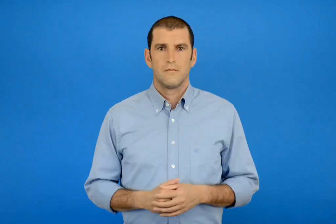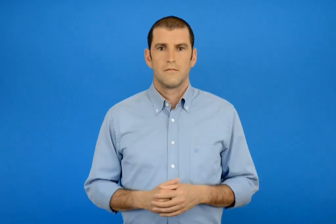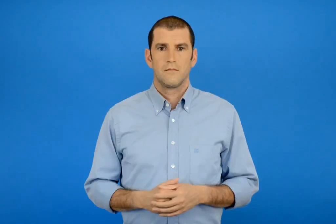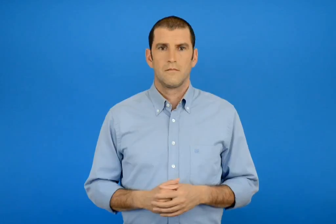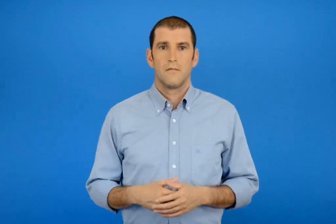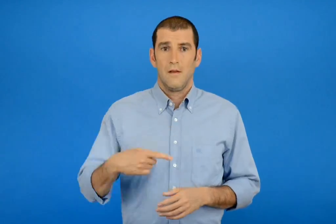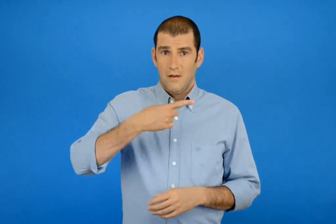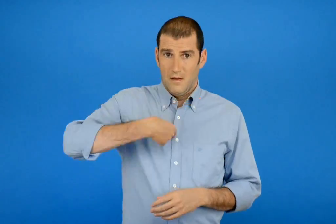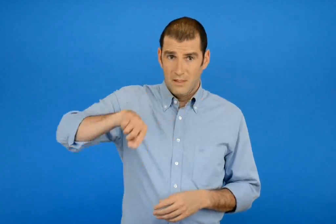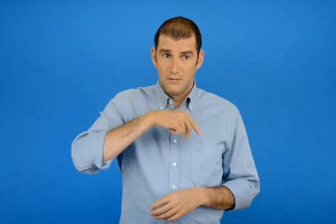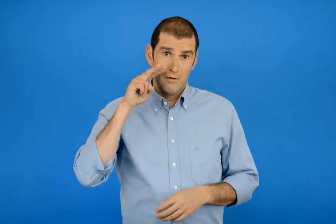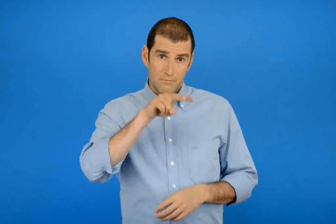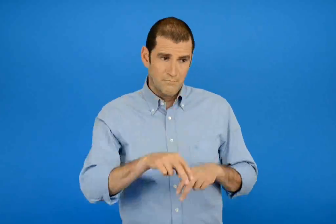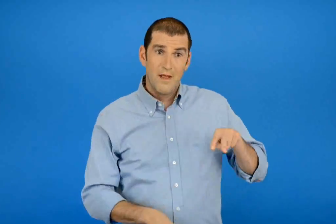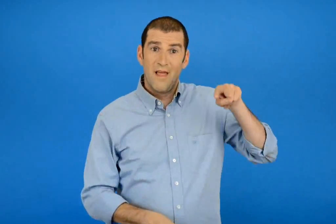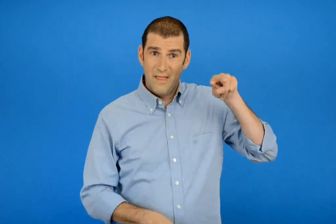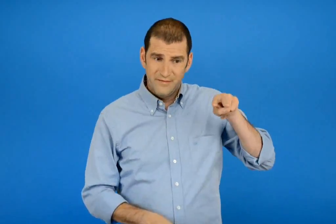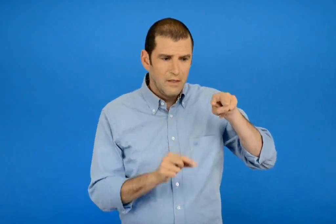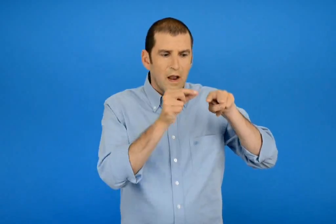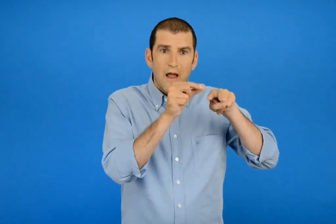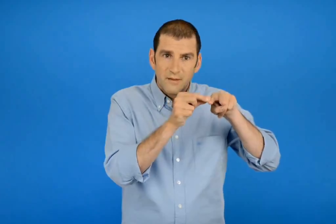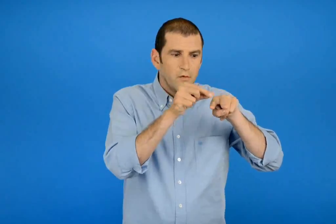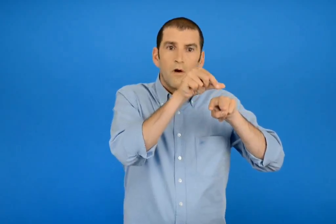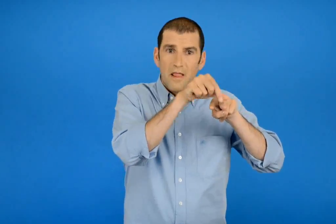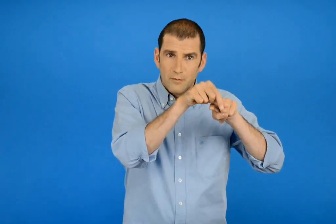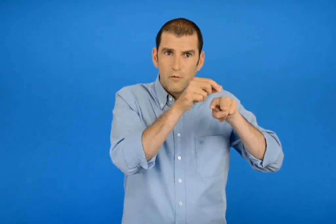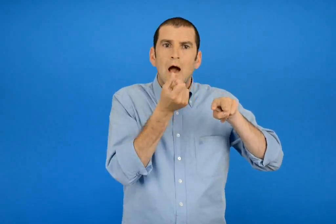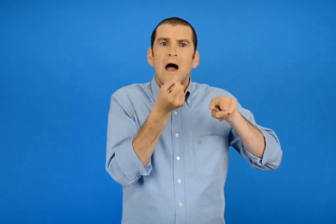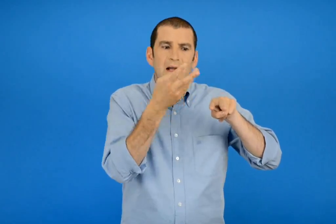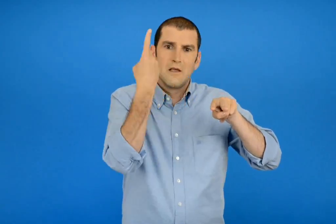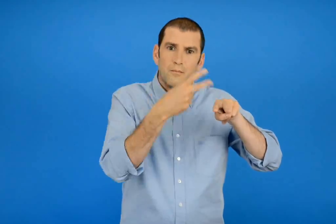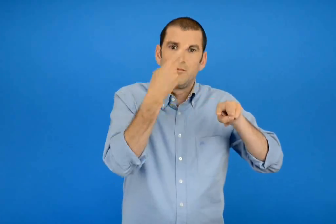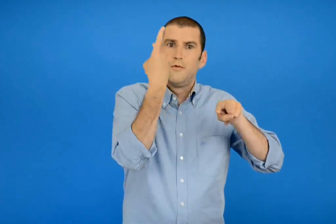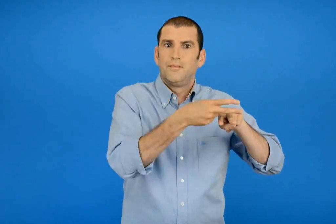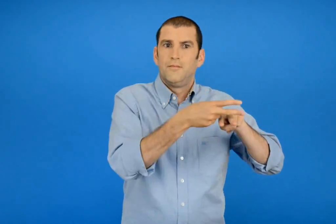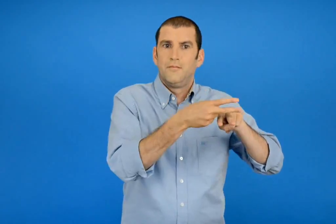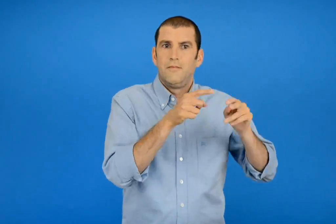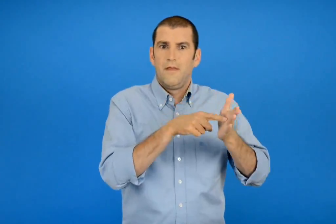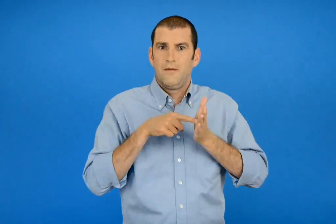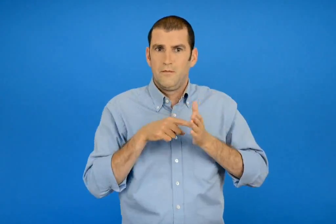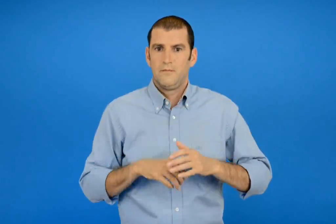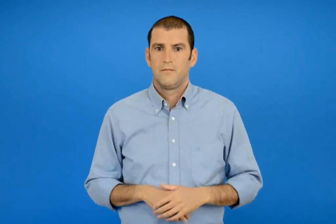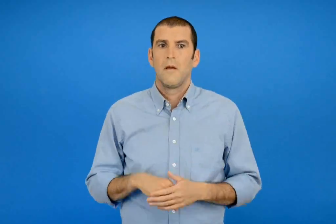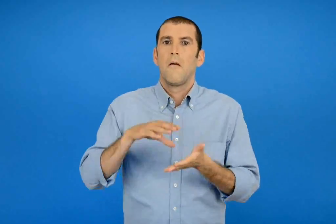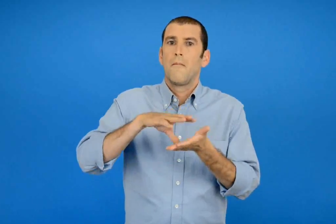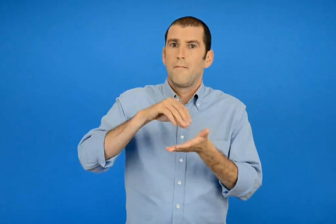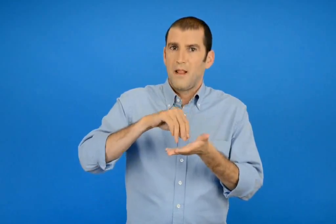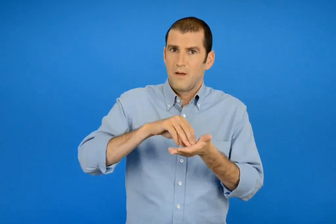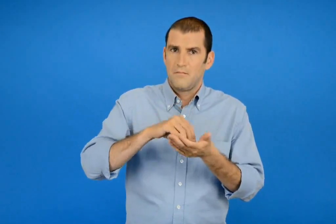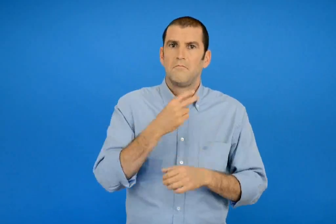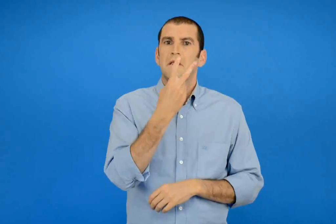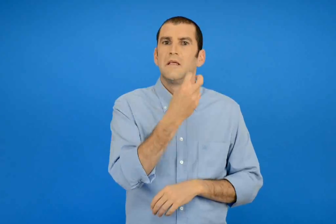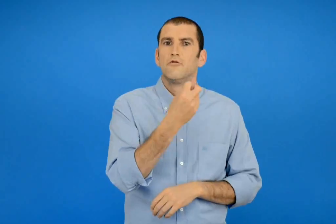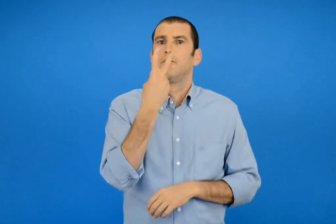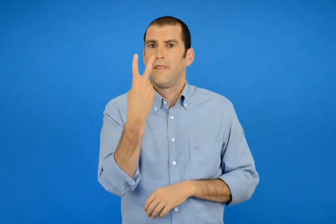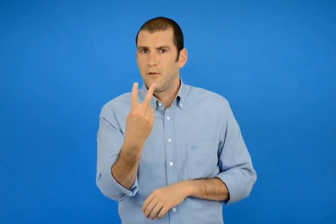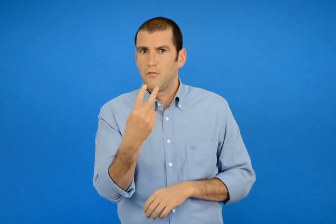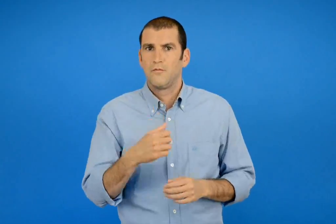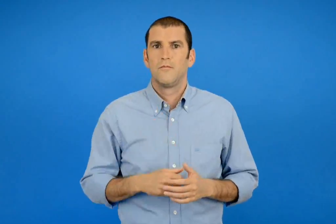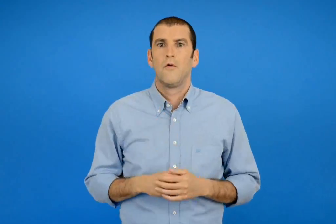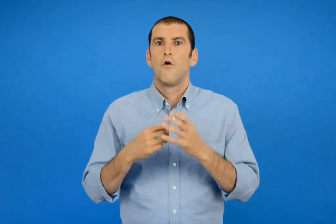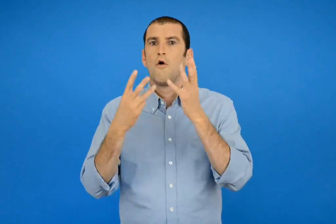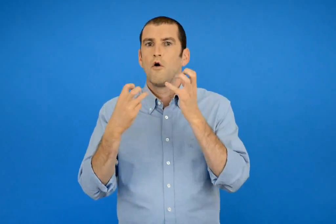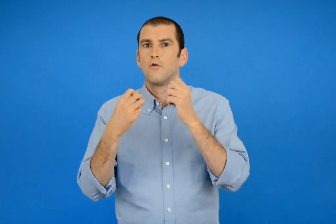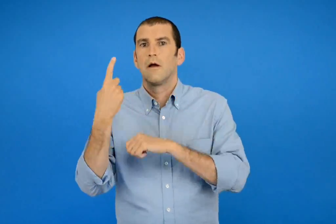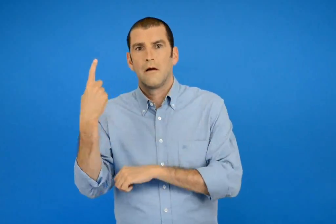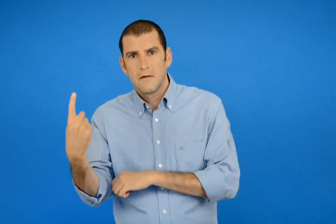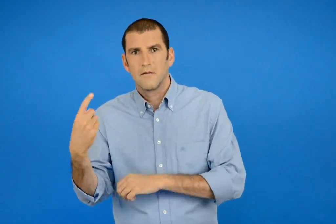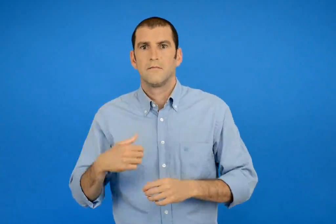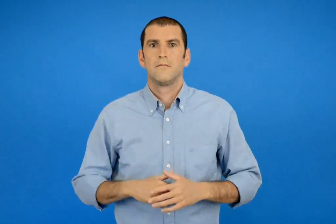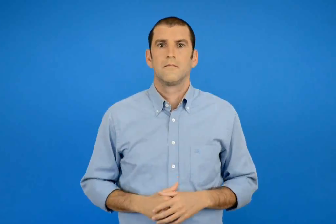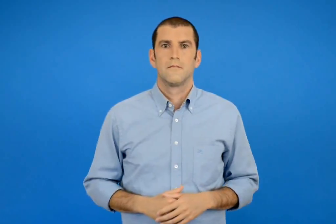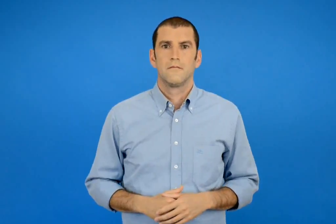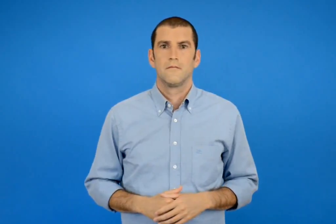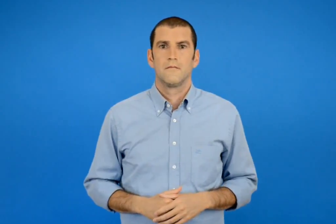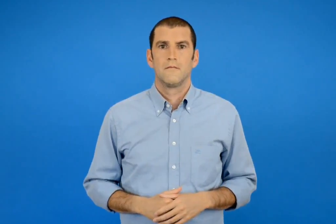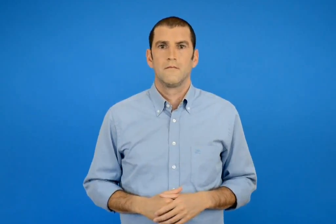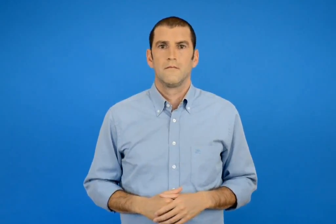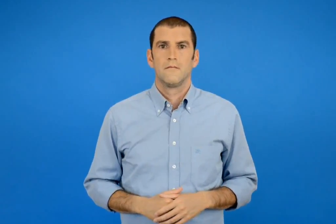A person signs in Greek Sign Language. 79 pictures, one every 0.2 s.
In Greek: σε κάθε αριθμό τα ψηφιά που τον αποτελούν μας δείχνουν όταν τα διαβάσουμε την αξία που έχουν παραδείγματα 22 81
